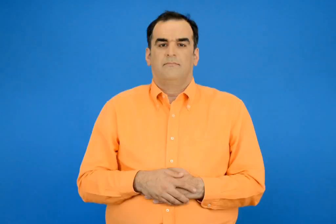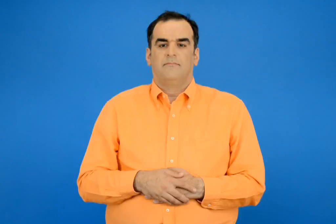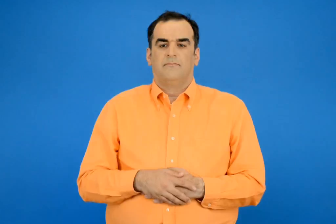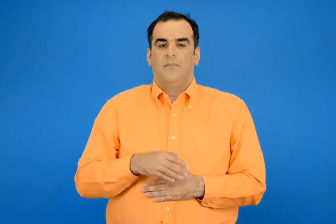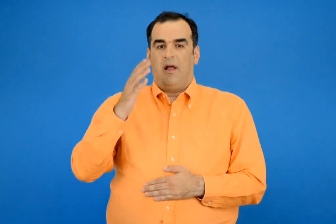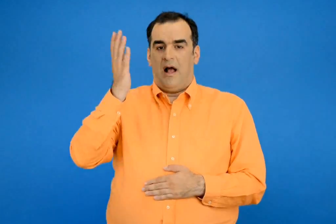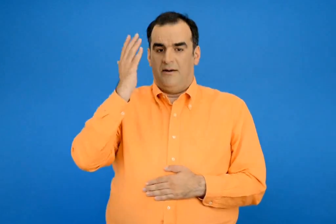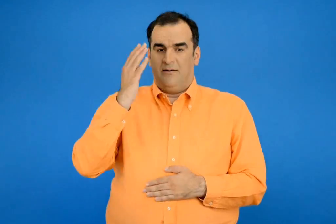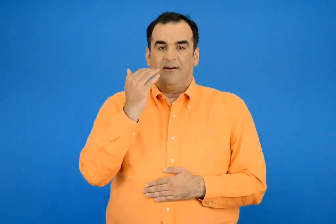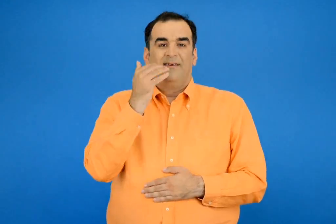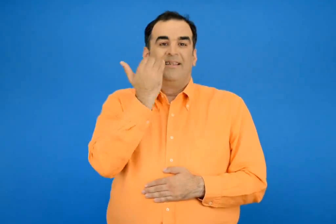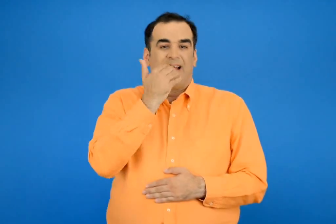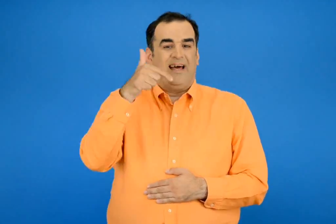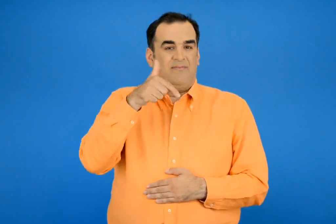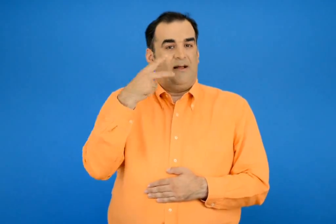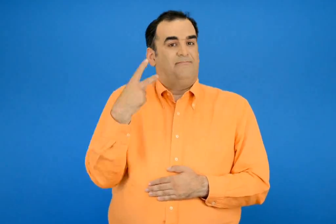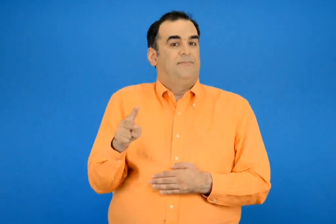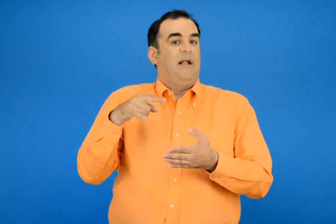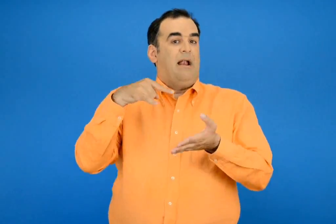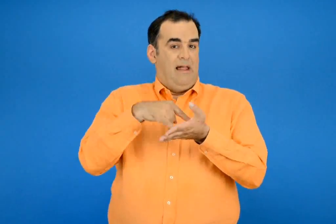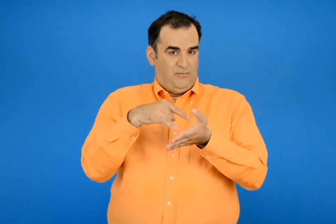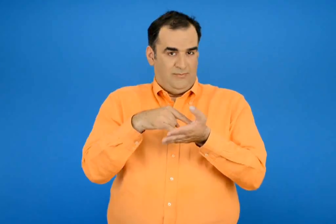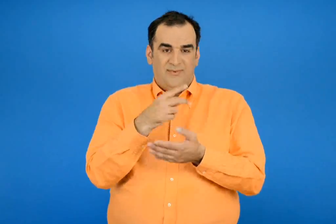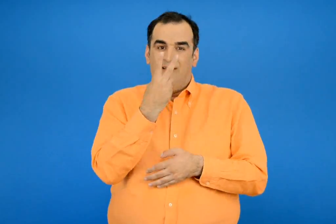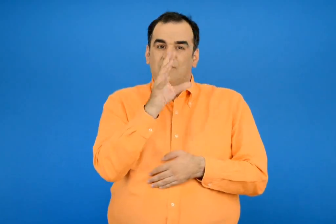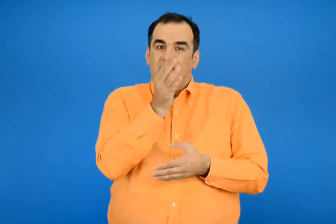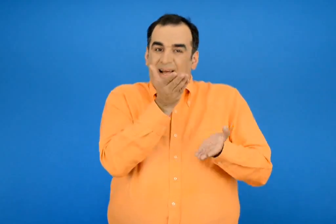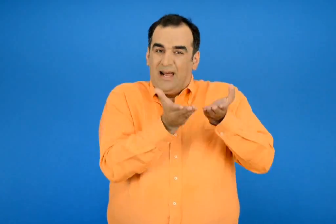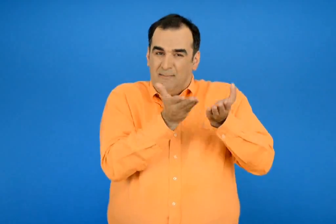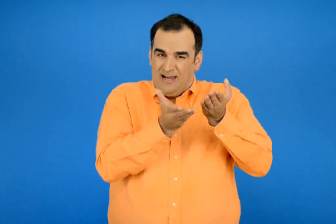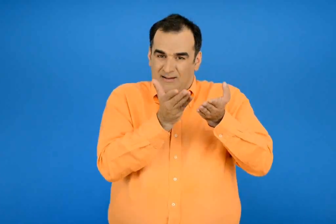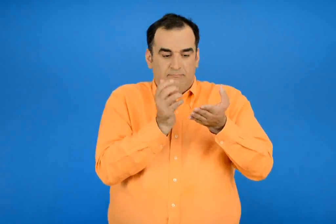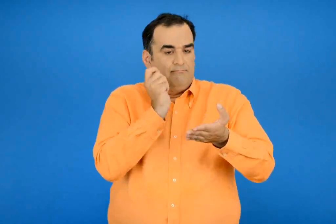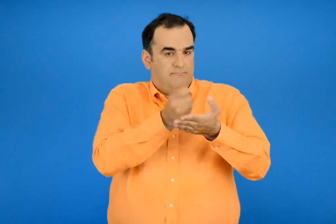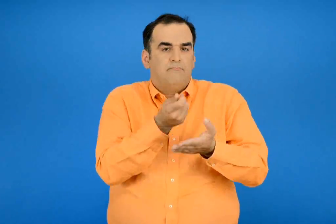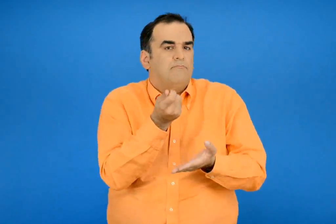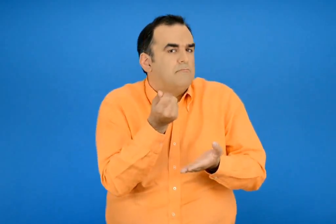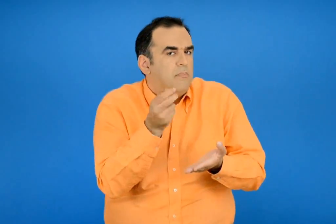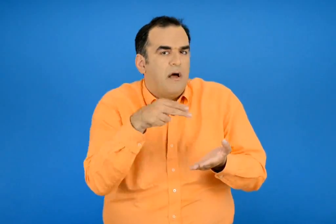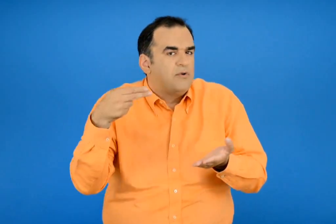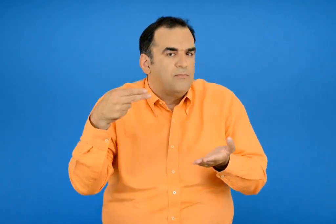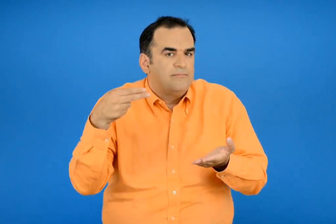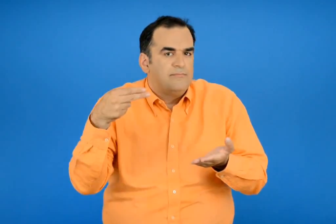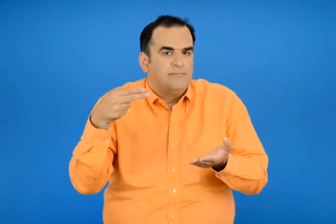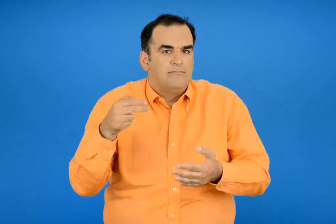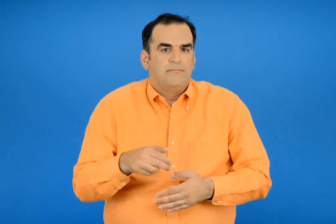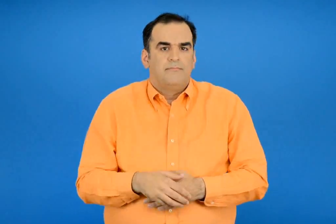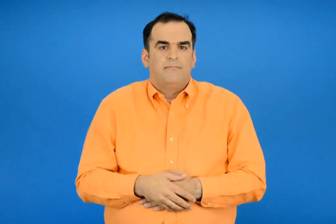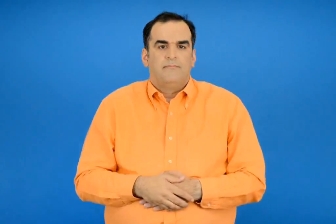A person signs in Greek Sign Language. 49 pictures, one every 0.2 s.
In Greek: αν αγοράσουμε 250 γραμμ. μέτρο από τη γραβιέρα νάξου θα πληρώσουμε €
